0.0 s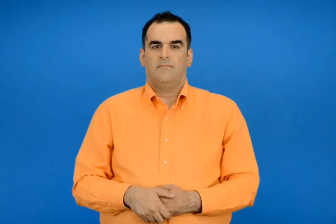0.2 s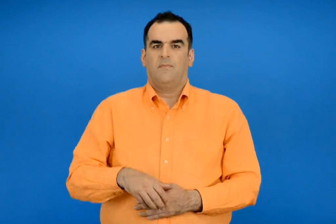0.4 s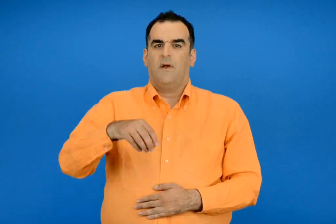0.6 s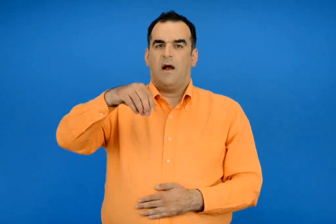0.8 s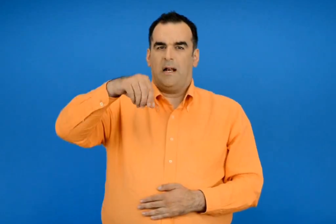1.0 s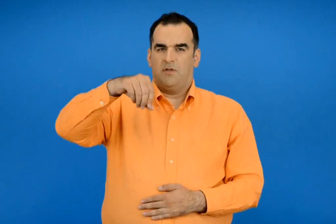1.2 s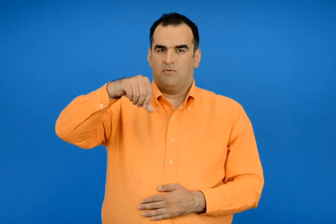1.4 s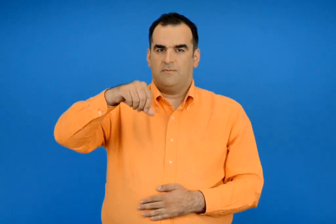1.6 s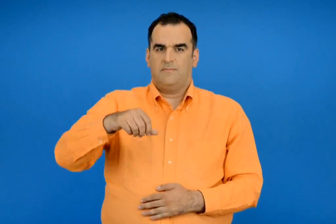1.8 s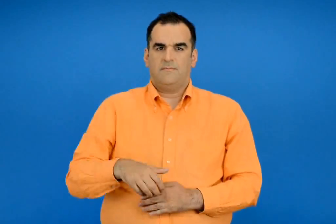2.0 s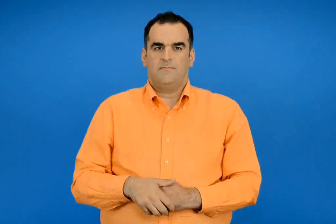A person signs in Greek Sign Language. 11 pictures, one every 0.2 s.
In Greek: αλμυρός
